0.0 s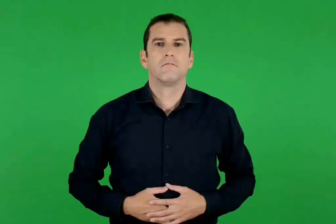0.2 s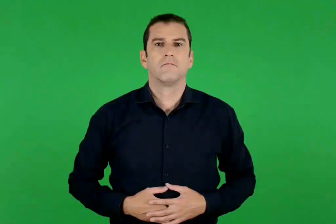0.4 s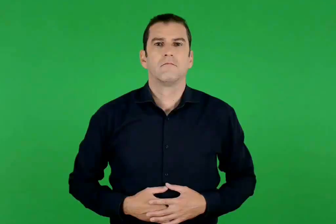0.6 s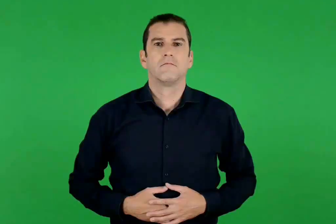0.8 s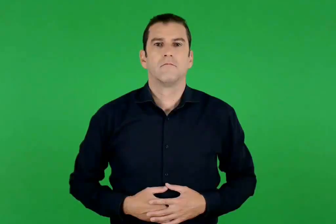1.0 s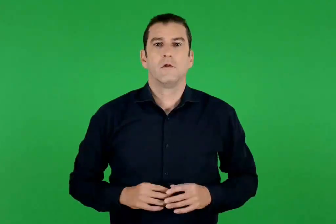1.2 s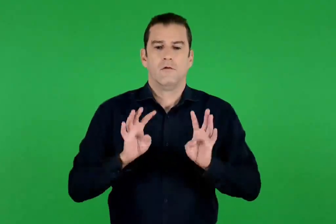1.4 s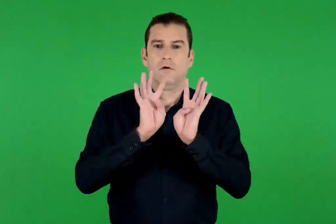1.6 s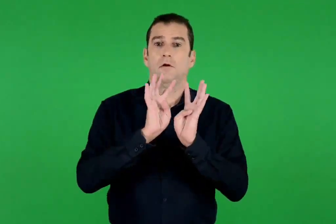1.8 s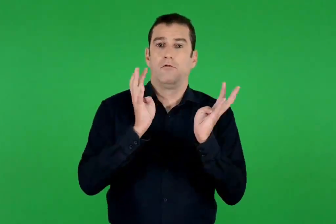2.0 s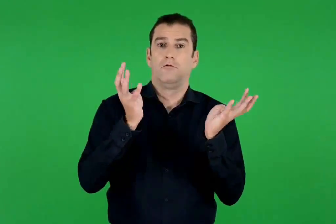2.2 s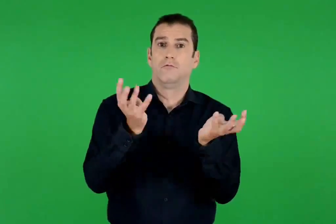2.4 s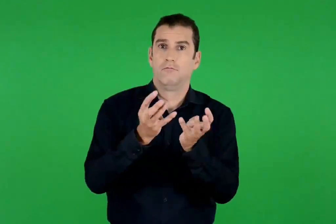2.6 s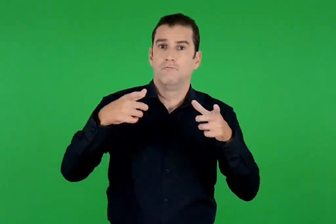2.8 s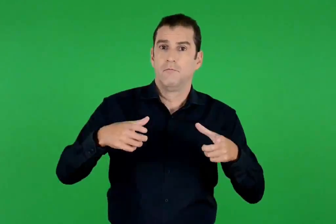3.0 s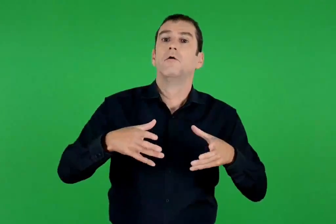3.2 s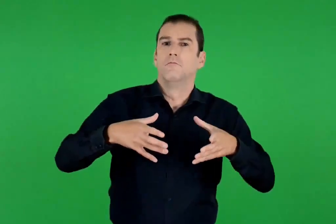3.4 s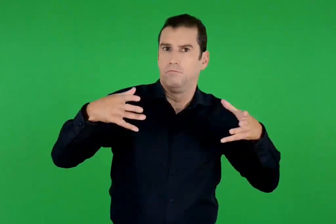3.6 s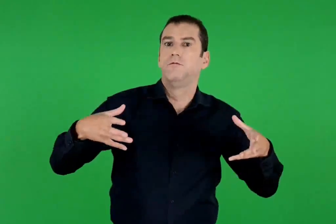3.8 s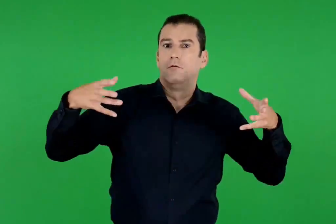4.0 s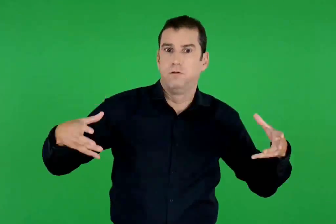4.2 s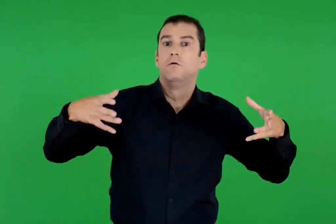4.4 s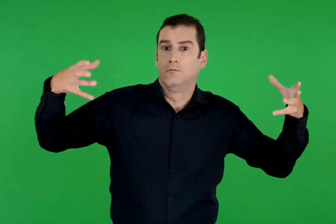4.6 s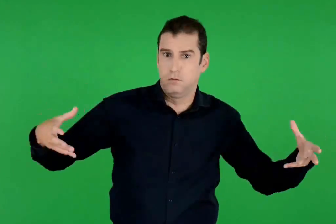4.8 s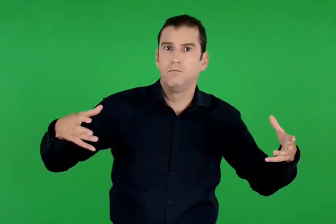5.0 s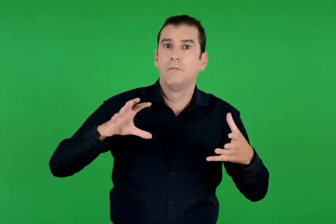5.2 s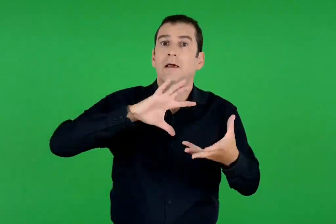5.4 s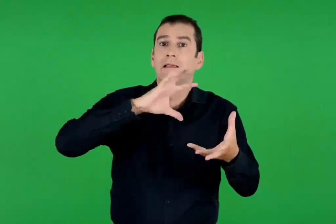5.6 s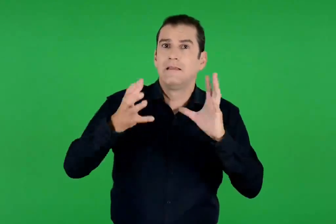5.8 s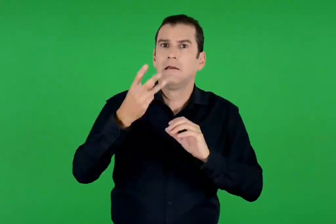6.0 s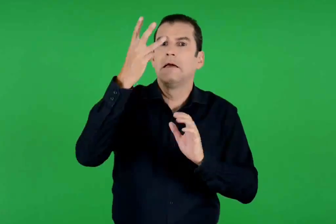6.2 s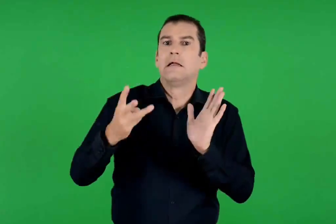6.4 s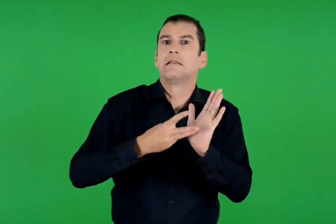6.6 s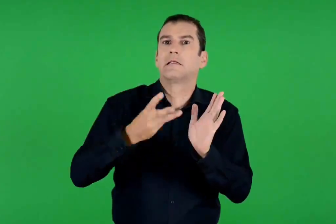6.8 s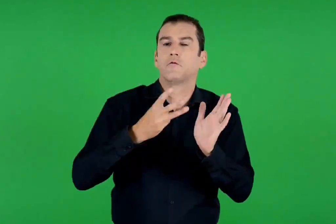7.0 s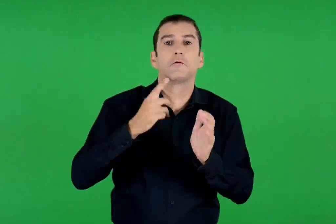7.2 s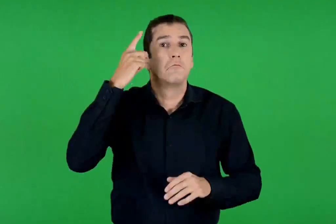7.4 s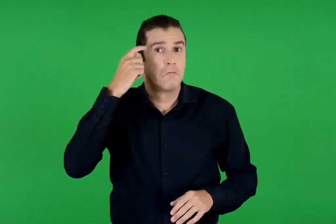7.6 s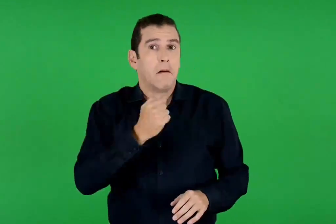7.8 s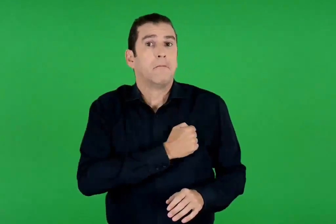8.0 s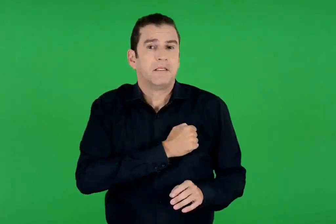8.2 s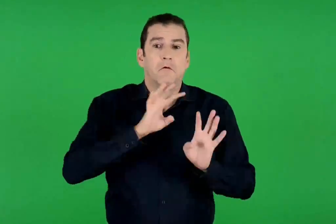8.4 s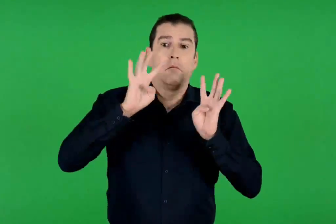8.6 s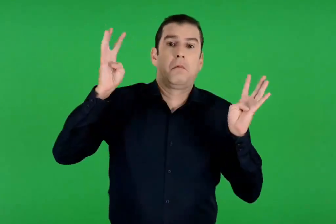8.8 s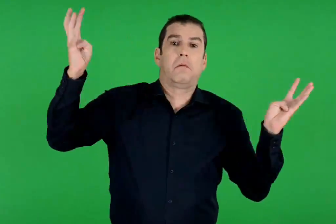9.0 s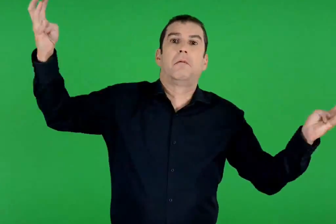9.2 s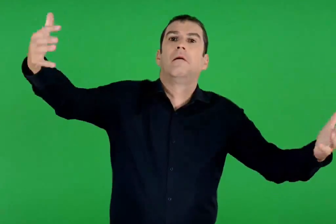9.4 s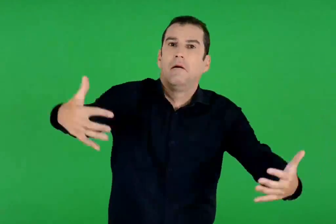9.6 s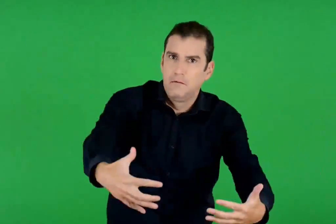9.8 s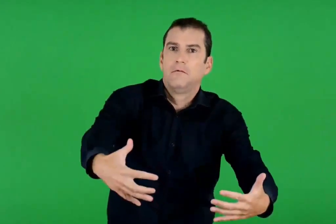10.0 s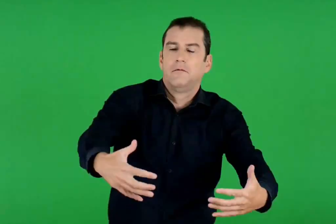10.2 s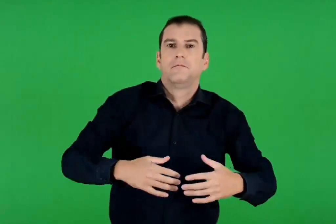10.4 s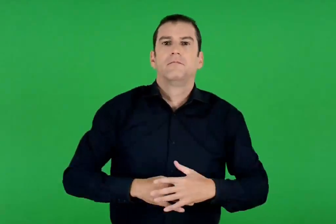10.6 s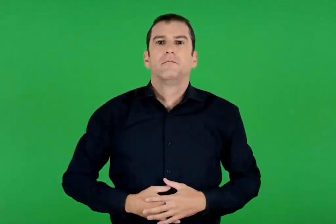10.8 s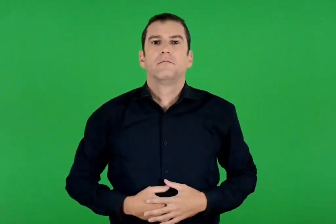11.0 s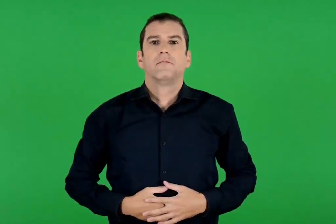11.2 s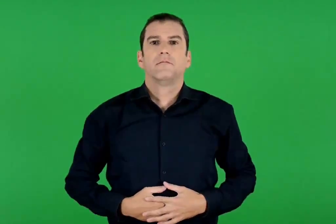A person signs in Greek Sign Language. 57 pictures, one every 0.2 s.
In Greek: κι ο κύκλος θα γινότανε ακόμα πιο μεγάλος και τρεις φορές τη γη μας θα αγκάλιαζε θαρρώ
